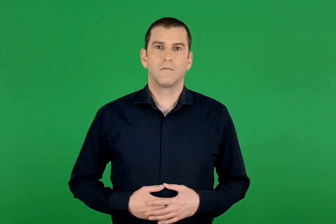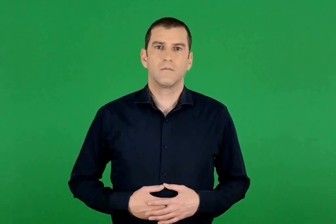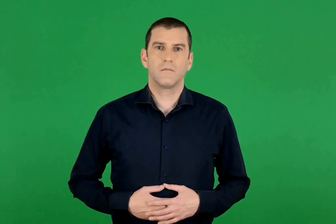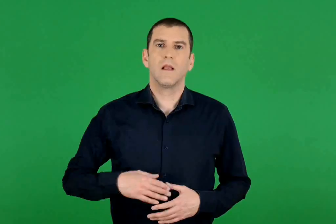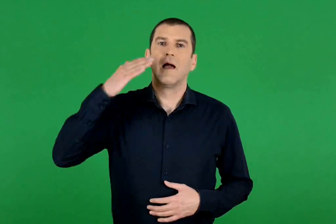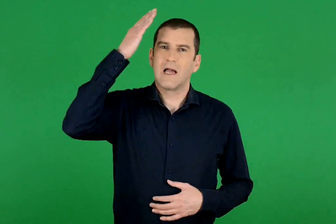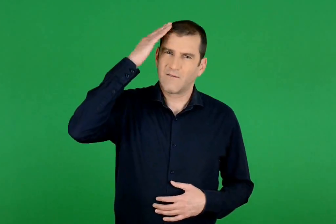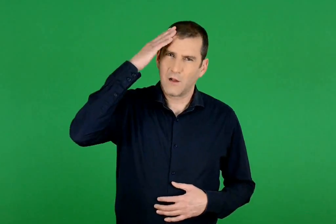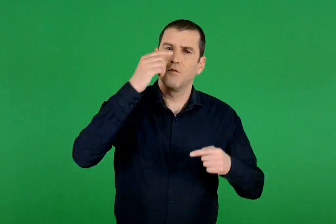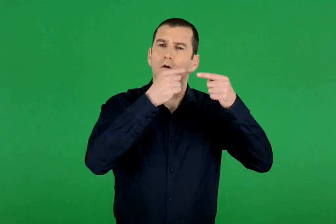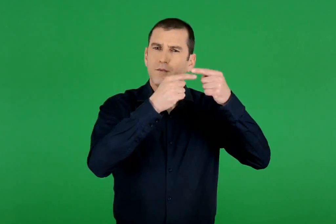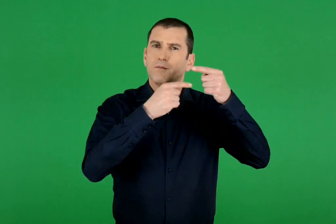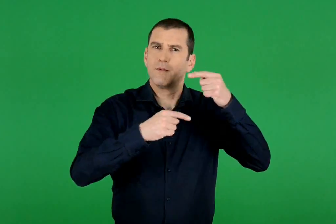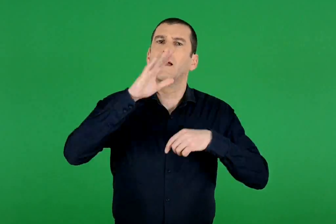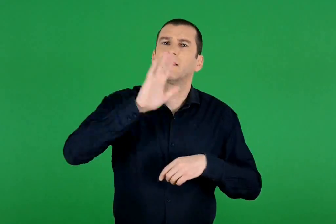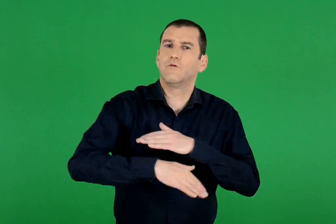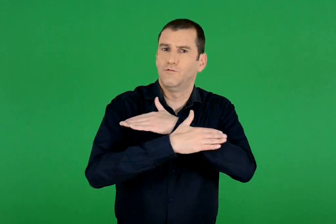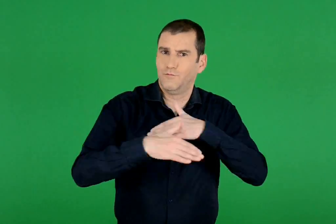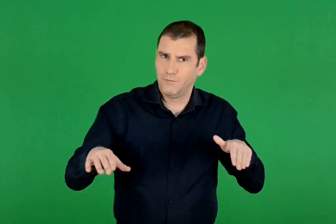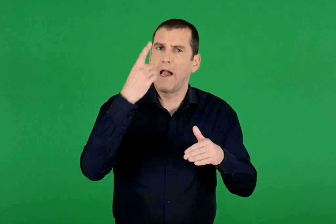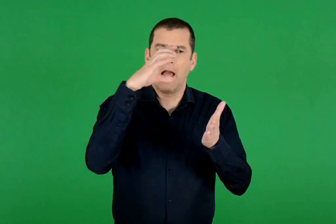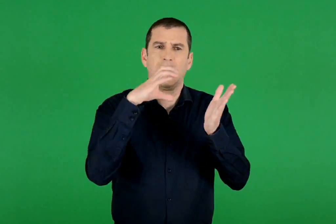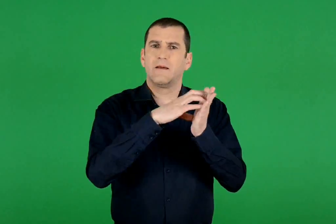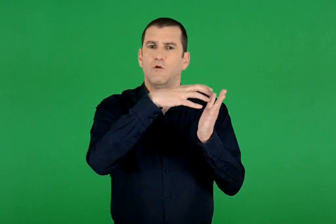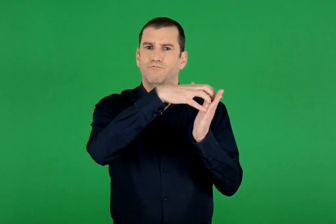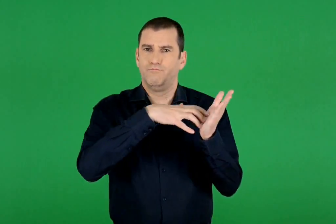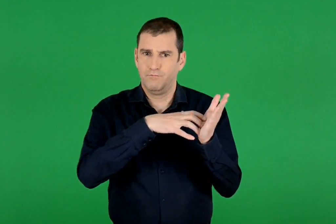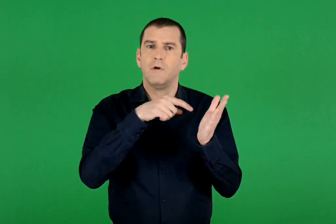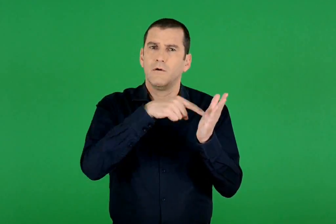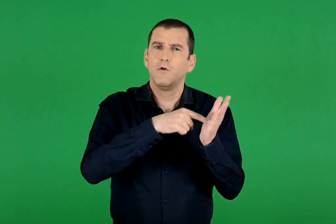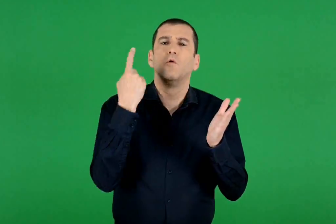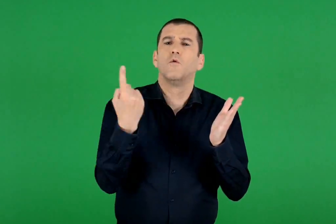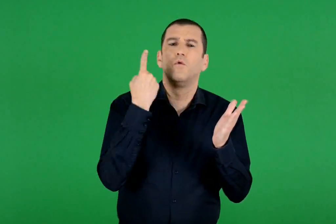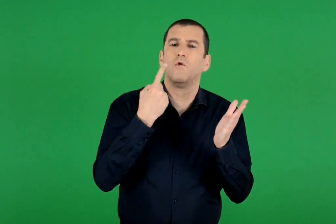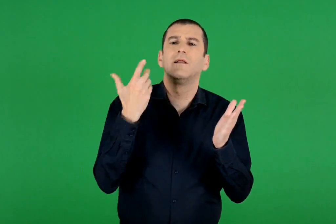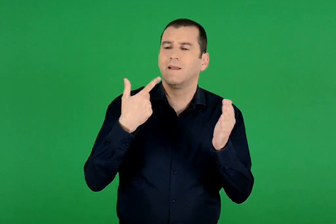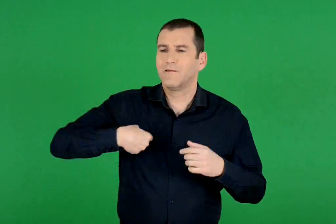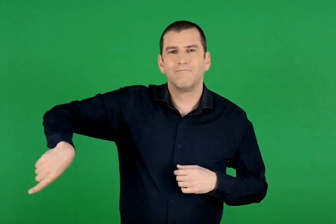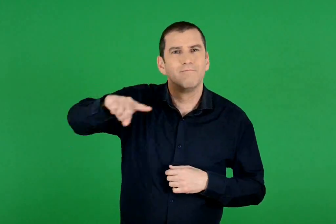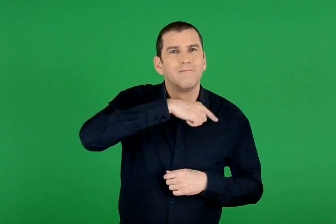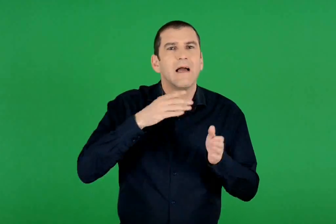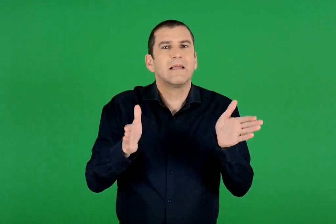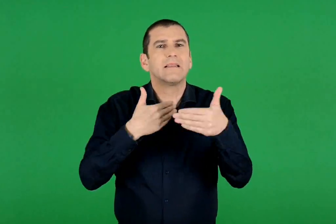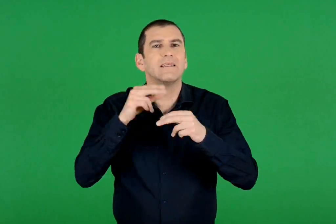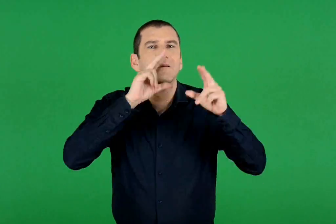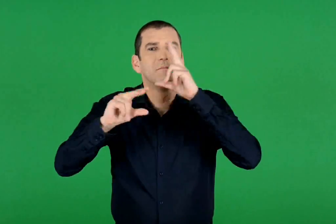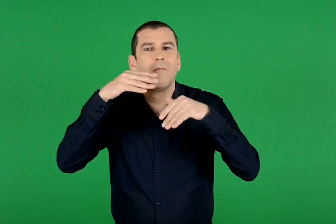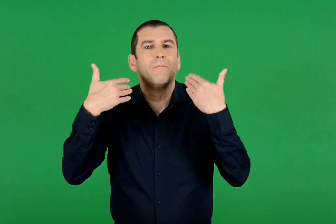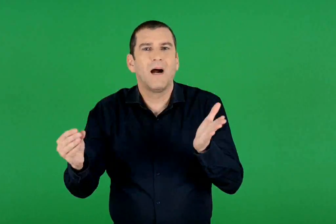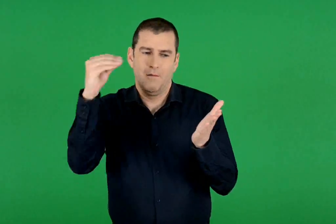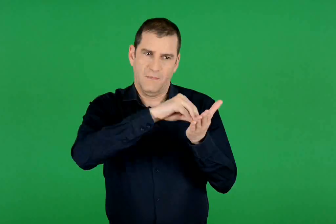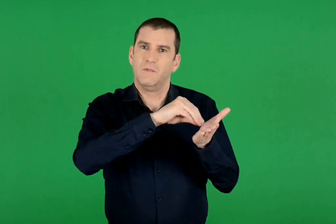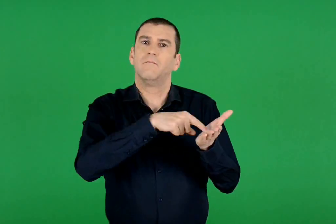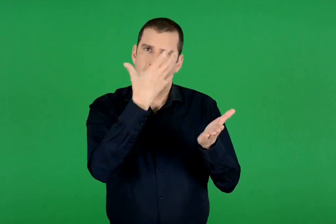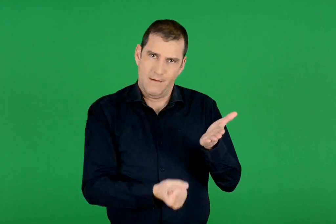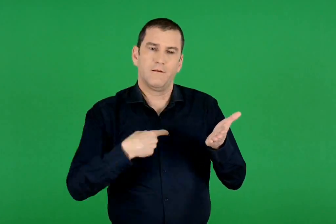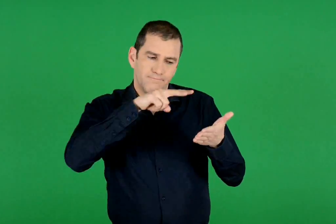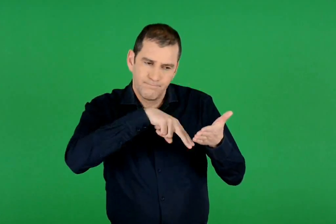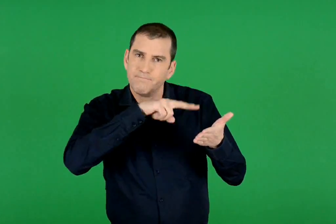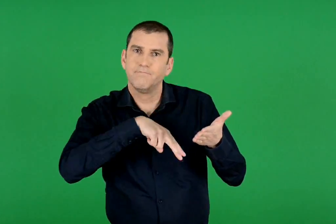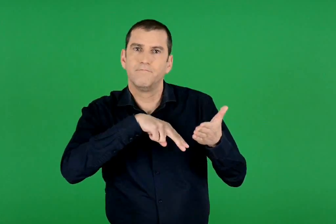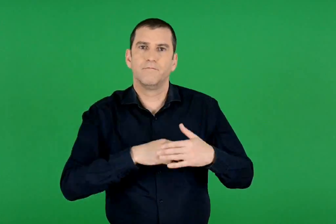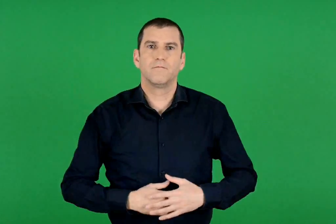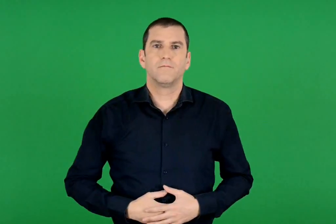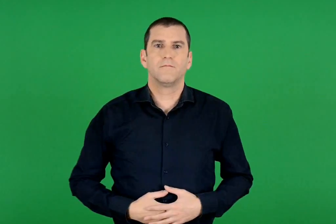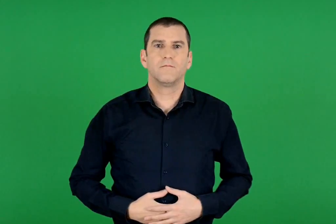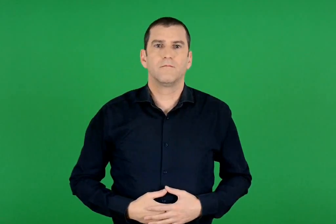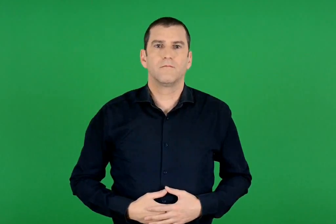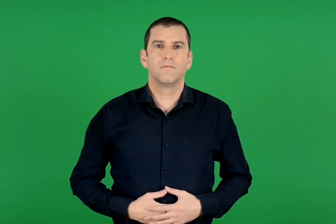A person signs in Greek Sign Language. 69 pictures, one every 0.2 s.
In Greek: είναι ένα κείμενο στο τέλος κάθε κεφαλαίου , όπου θα βρίσκουμε , συνήθως , συγκεντρωμένα όσα συζητήσαμε στην τάξη
